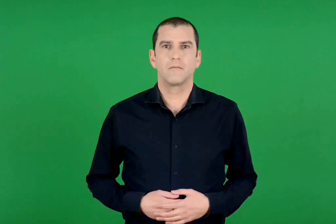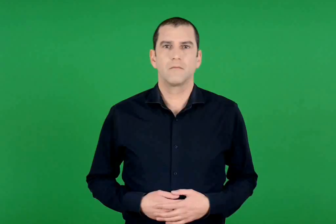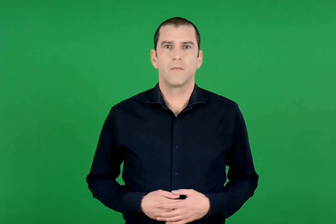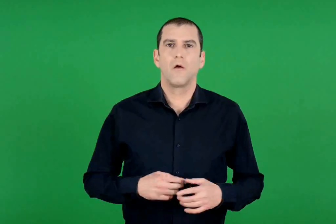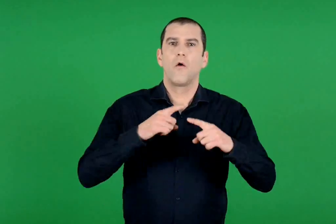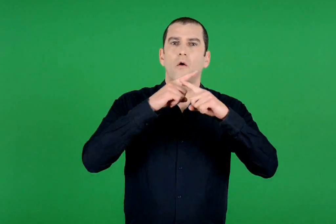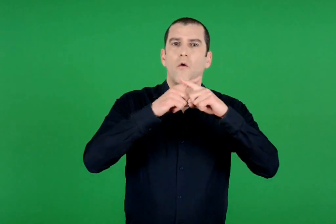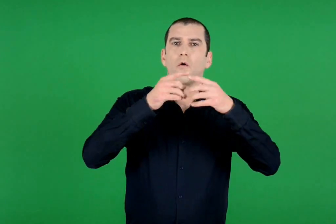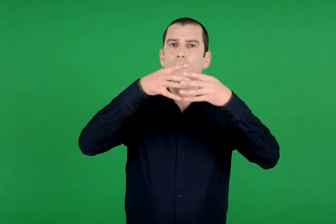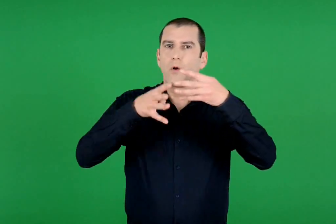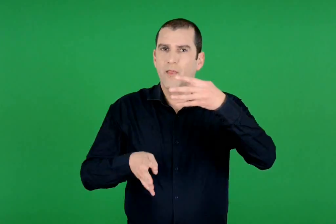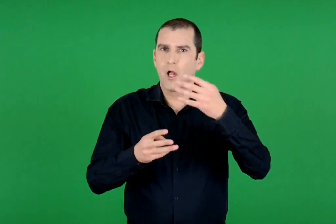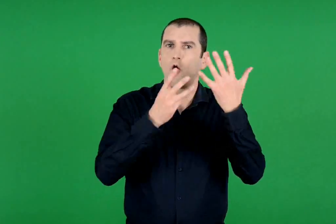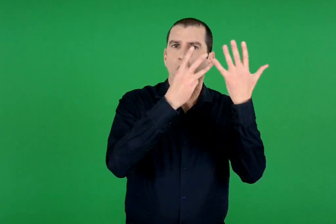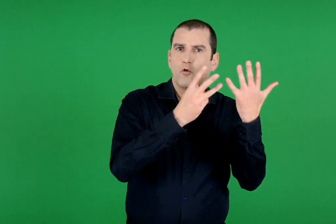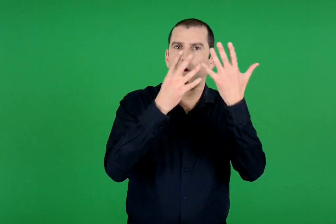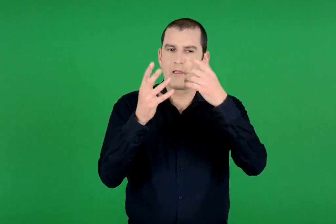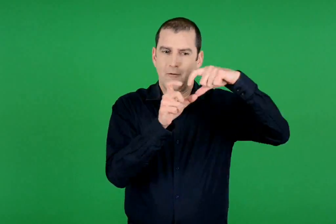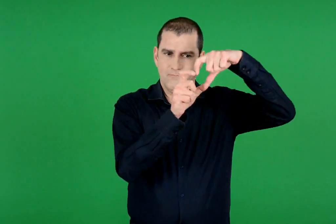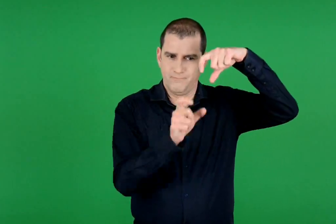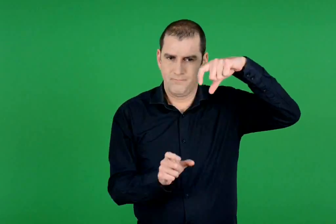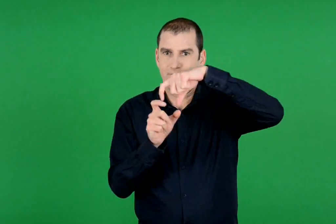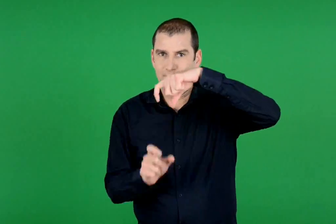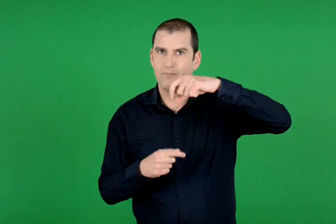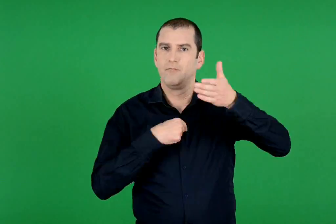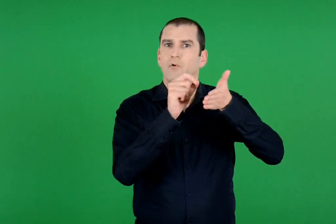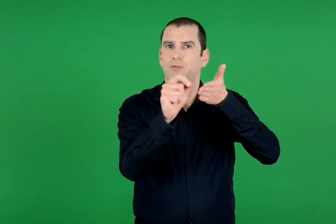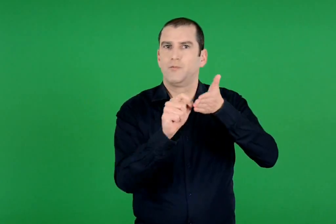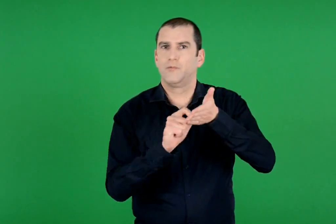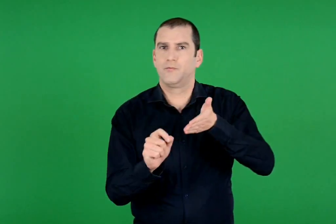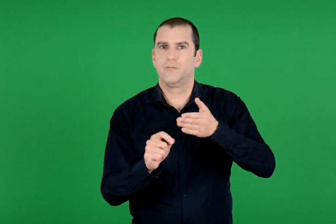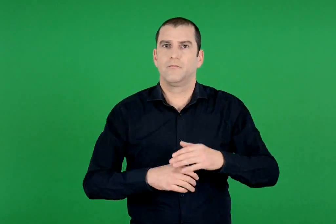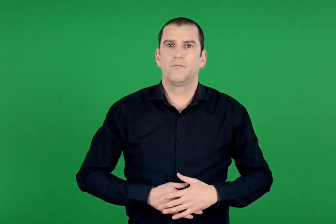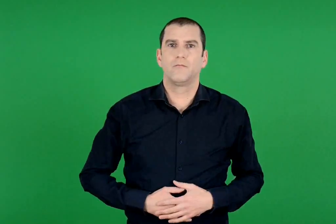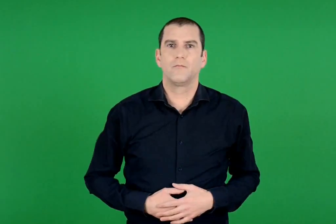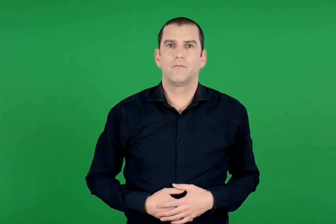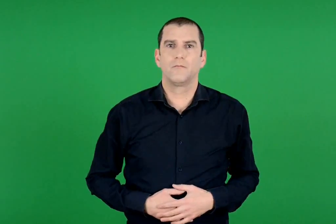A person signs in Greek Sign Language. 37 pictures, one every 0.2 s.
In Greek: συμπληρώνω τις στήλες της προπαίδειας του 8 και του 9
